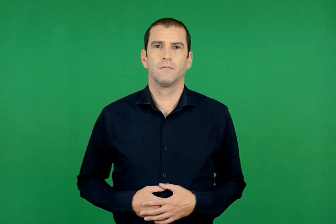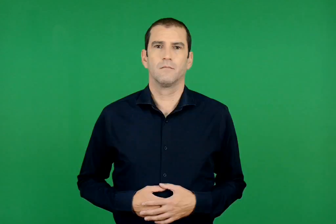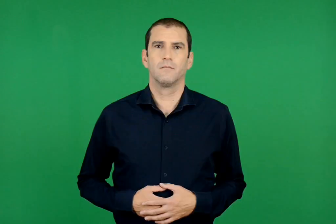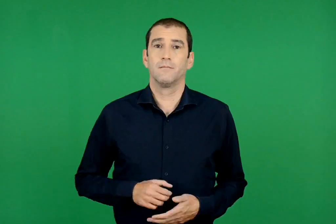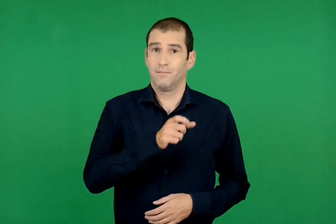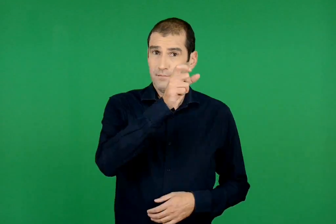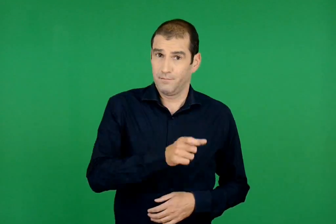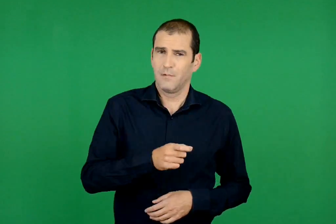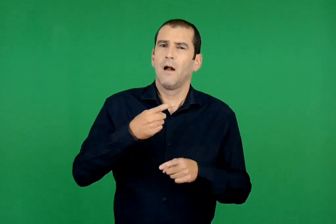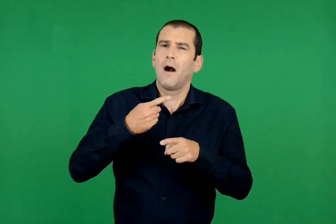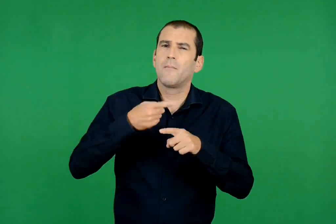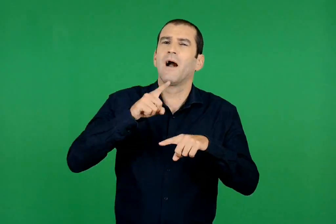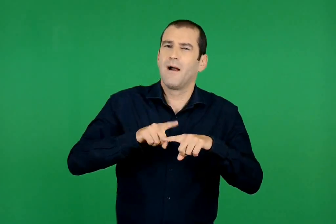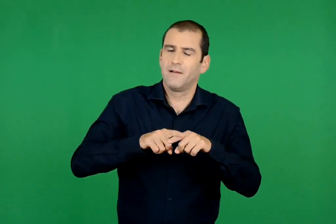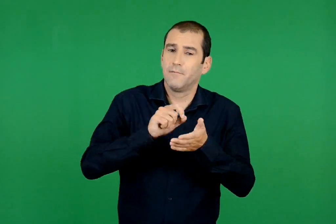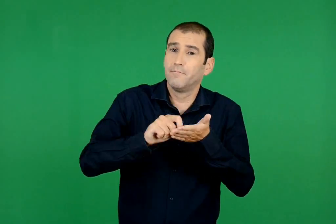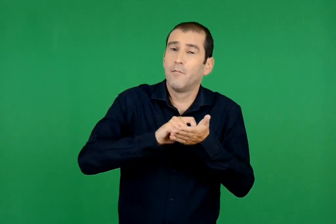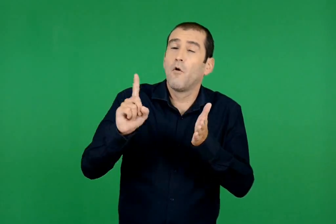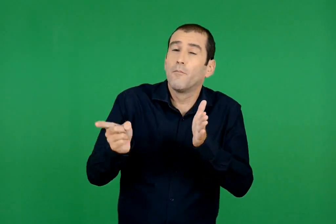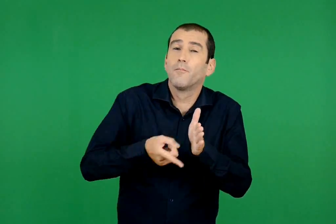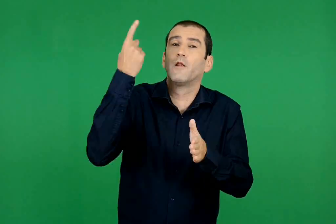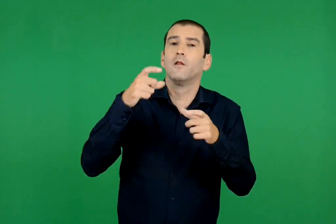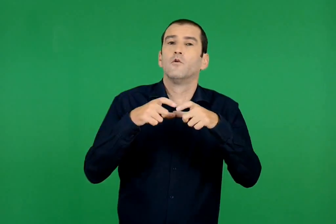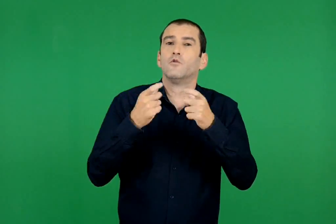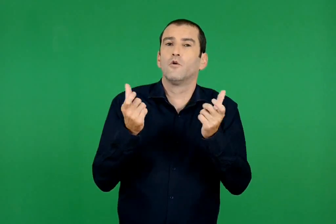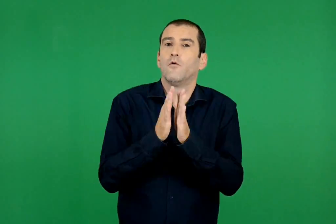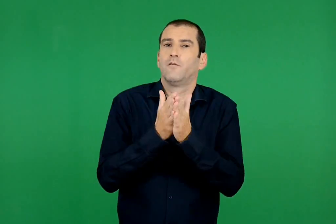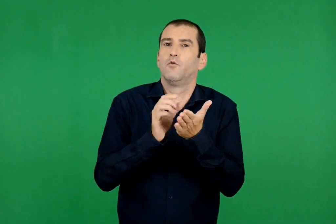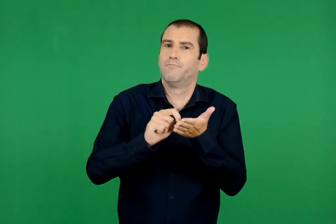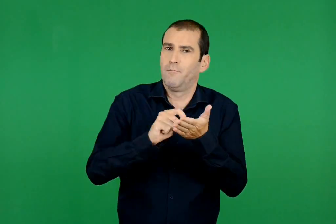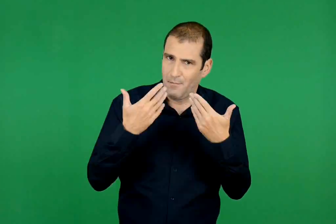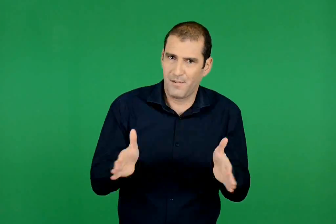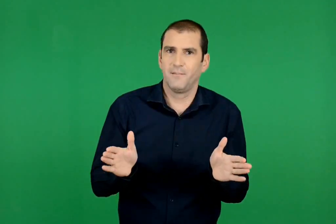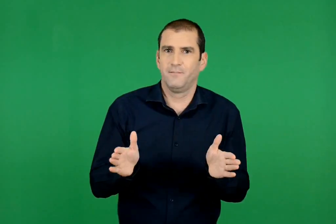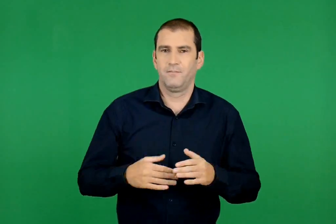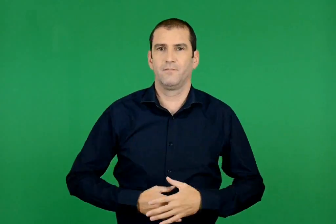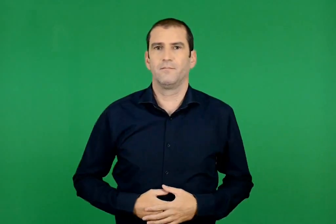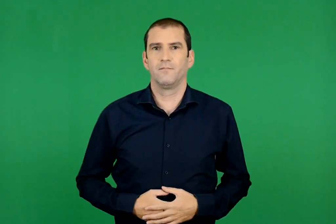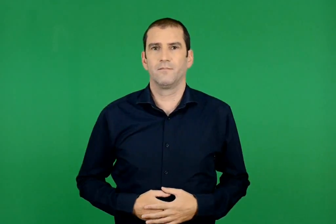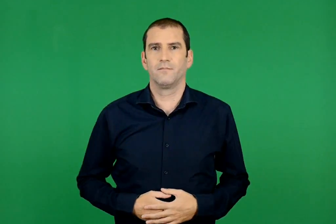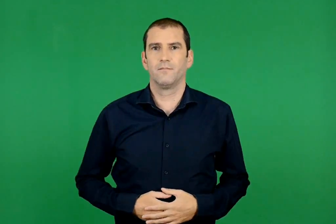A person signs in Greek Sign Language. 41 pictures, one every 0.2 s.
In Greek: έγραψε τα πρώτα σχολικά βιβλία στη δημοτική
